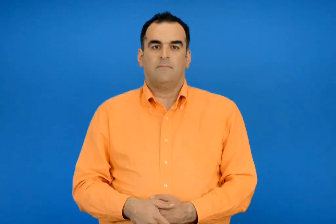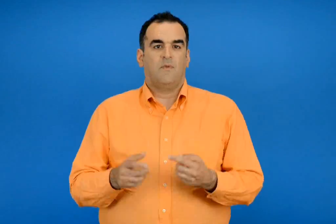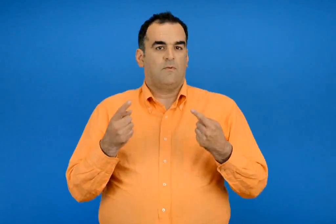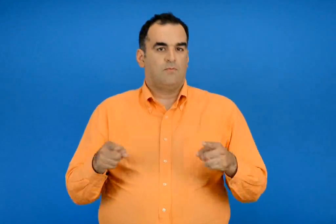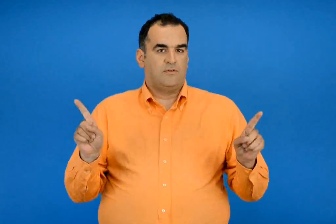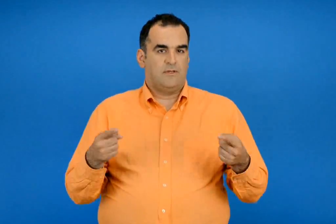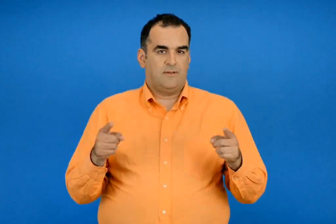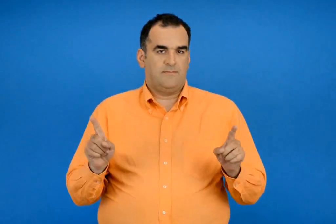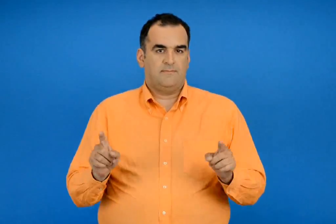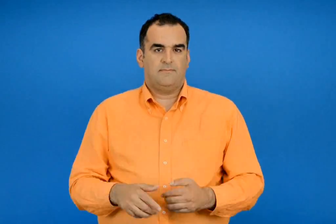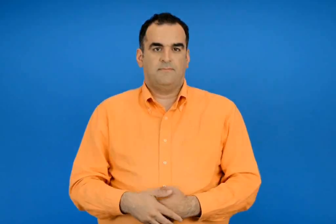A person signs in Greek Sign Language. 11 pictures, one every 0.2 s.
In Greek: μουσική
